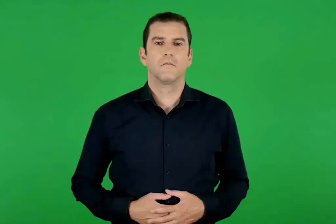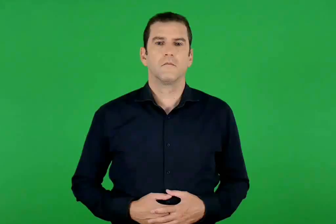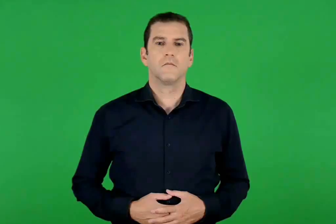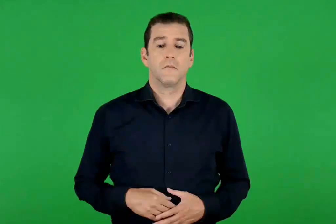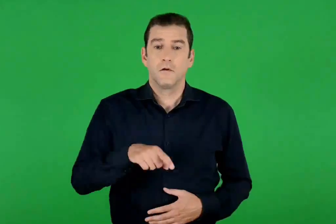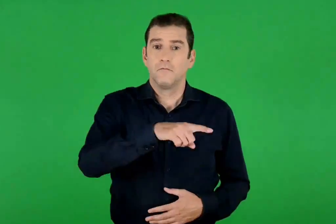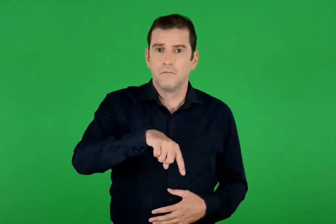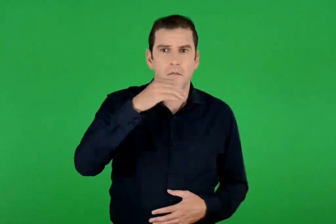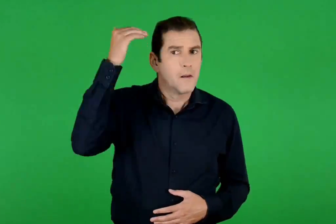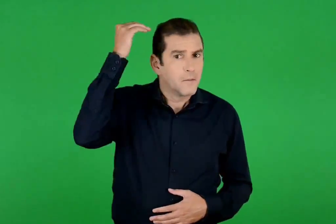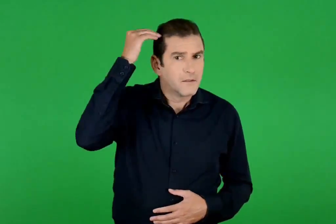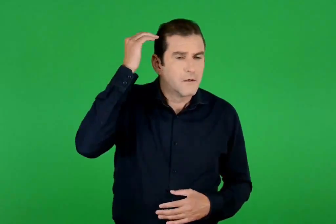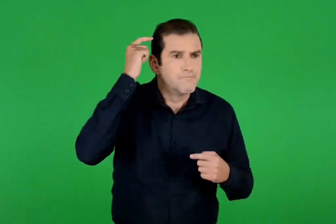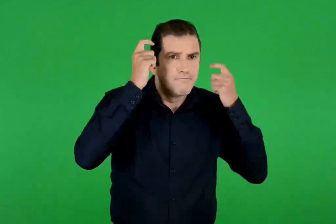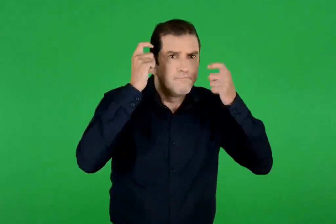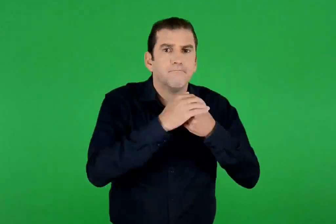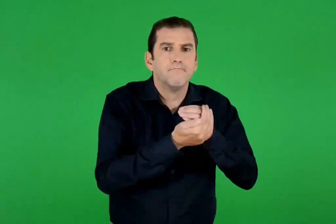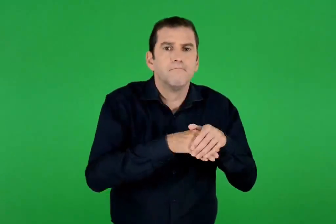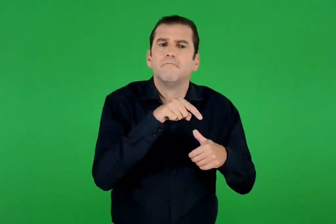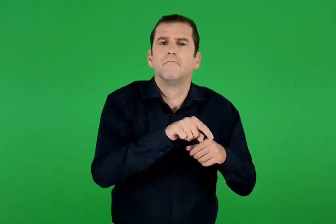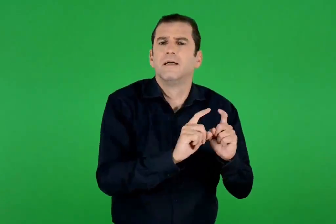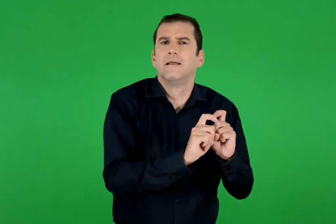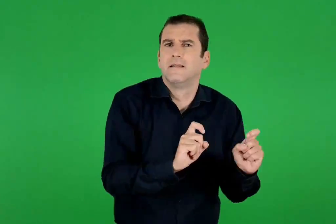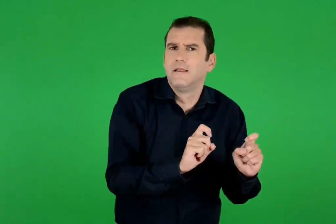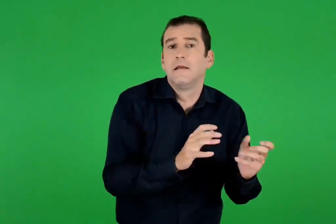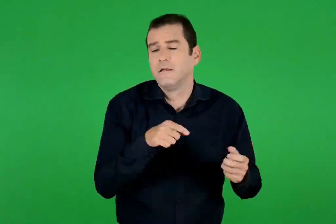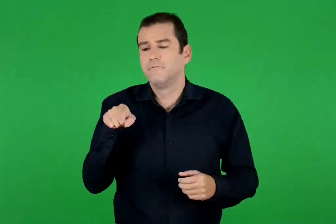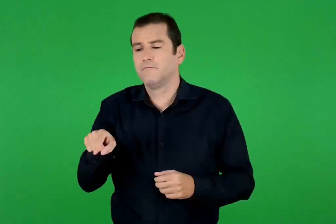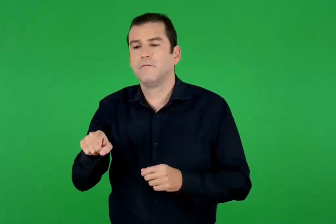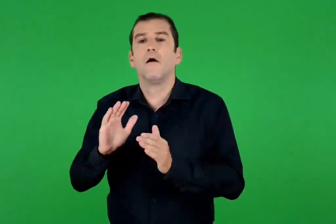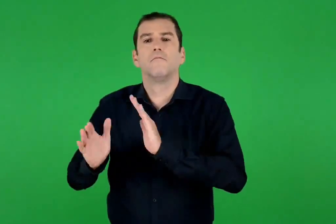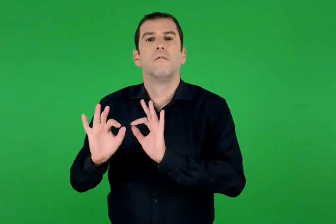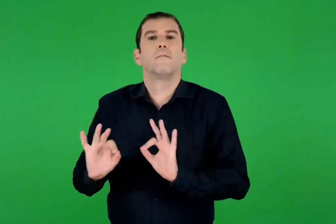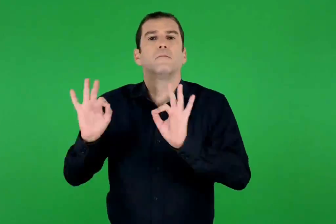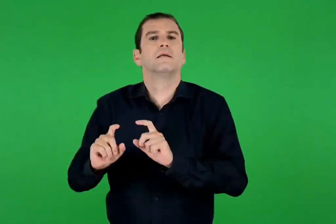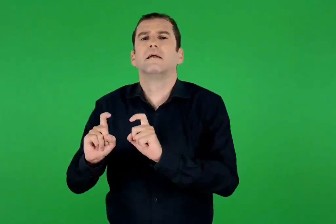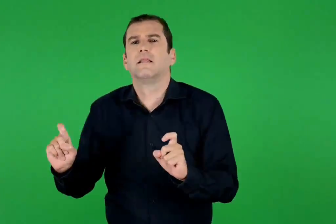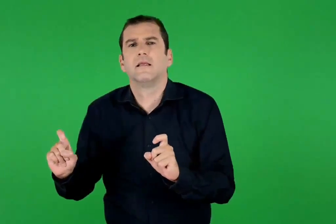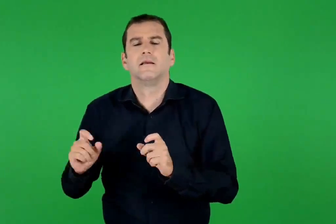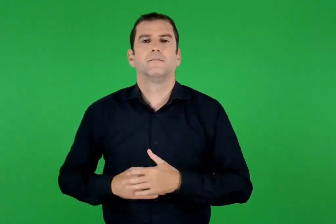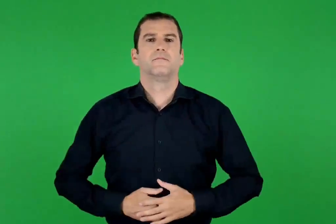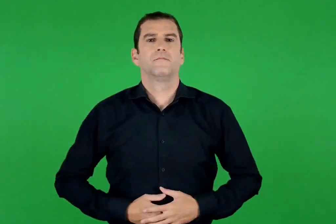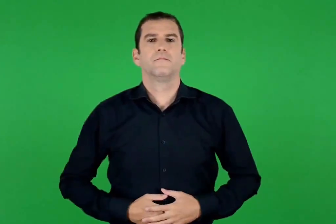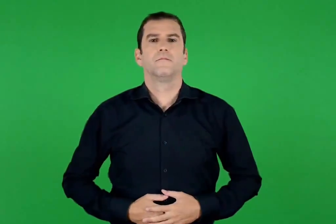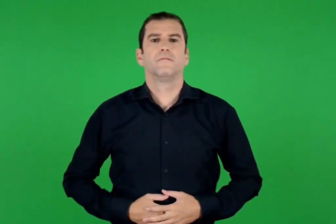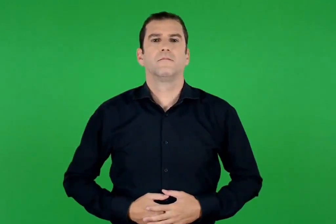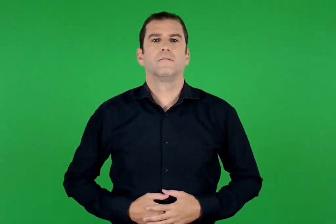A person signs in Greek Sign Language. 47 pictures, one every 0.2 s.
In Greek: τι είναι αυτό για το οποίο πιθανόν να νοιάζονται και τι να φροντίζουν ;
